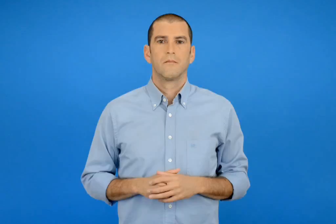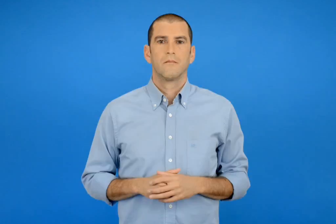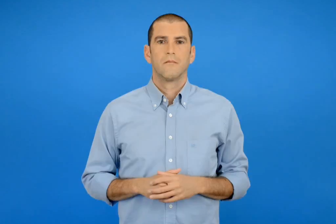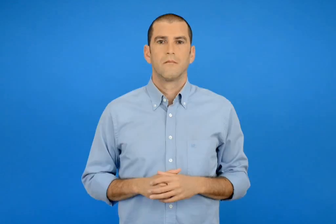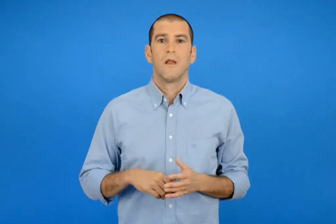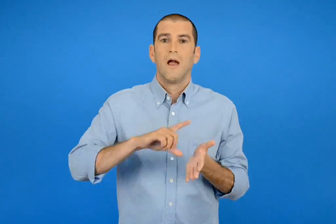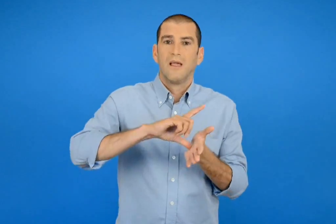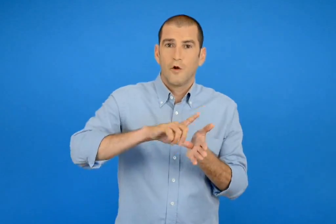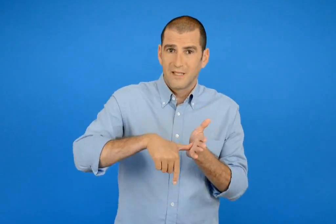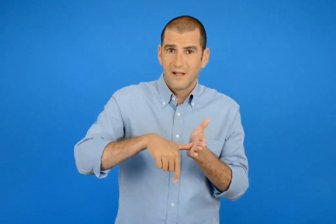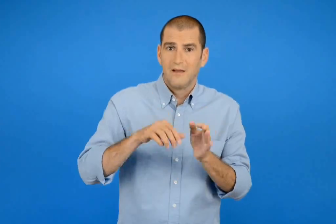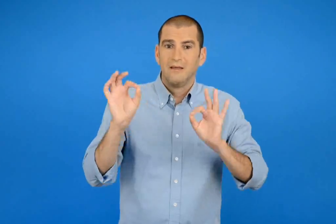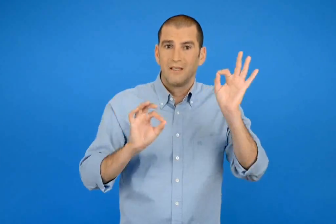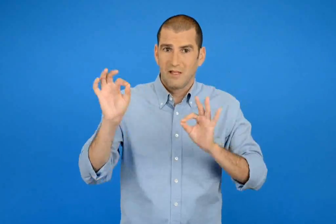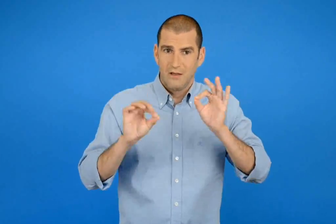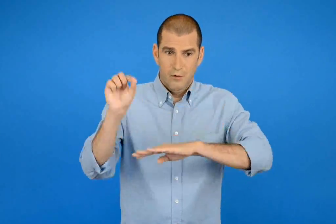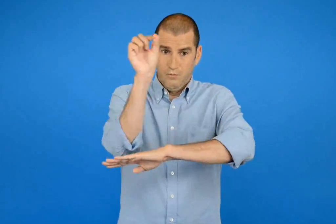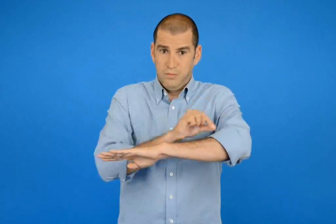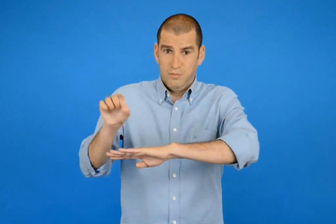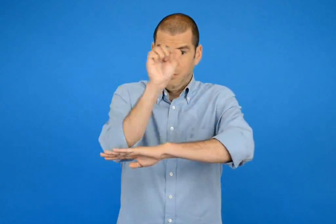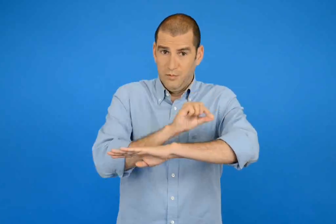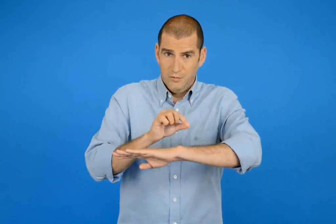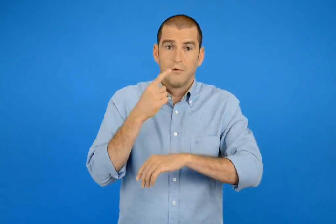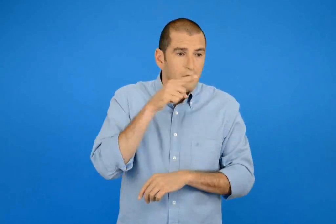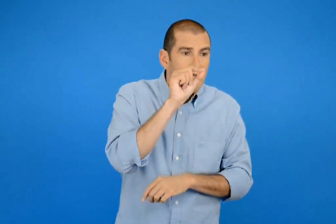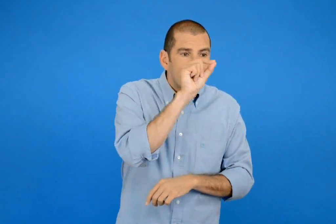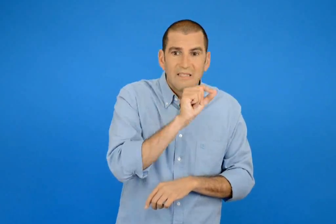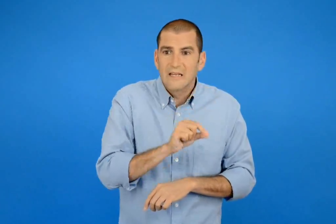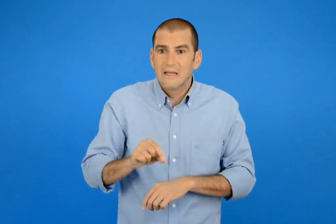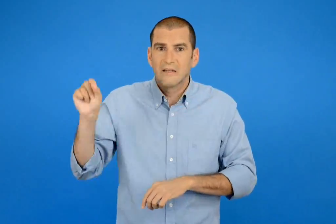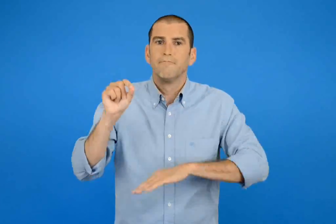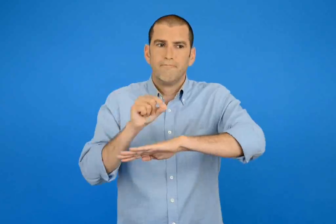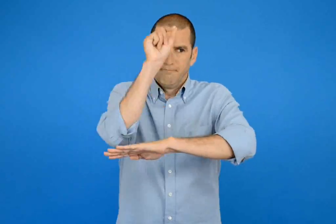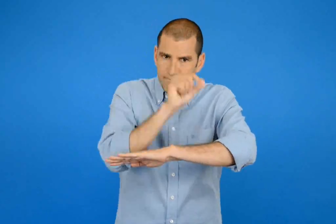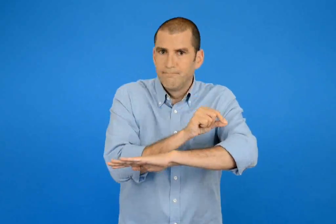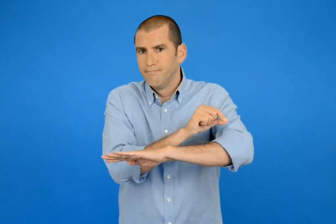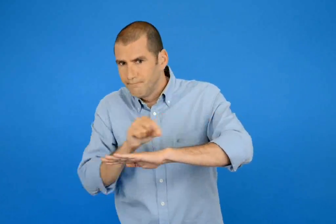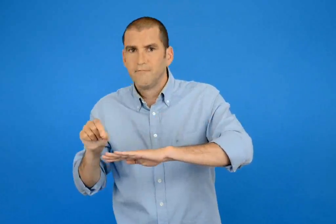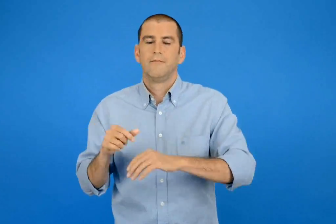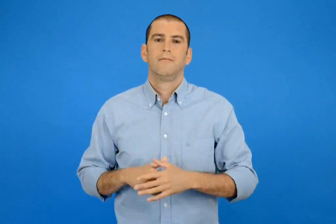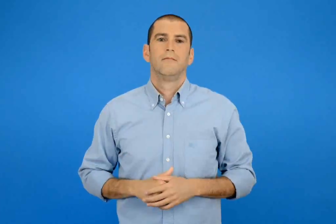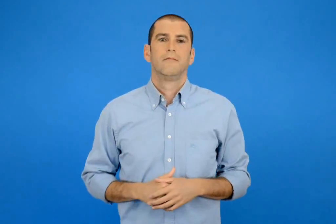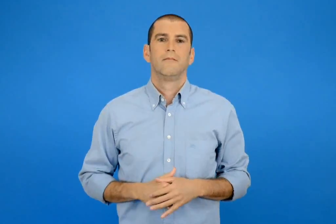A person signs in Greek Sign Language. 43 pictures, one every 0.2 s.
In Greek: ενώνω τις τέλειες που πρέπει ώστε να φτιάξω τα γεωμετρικά σχήματα
